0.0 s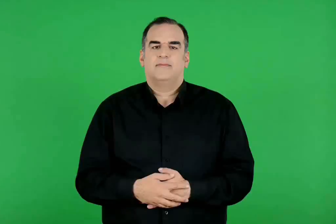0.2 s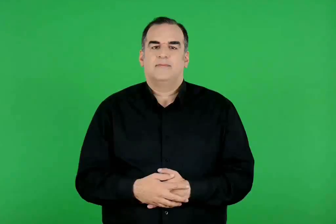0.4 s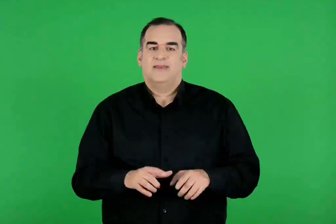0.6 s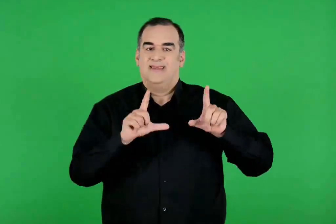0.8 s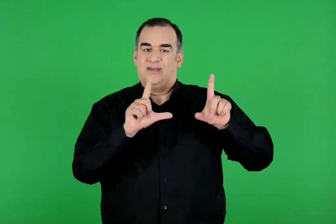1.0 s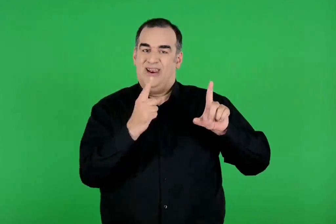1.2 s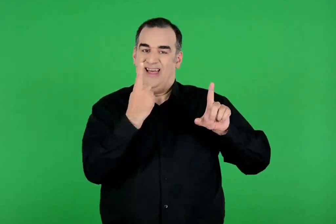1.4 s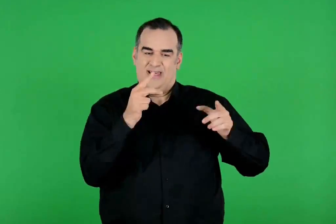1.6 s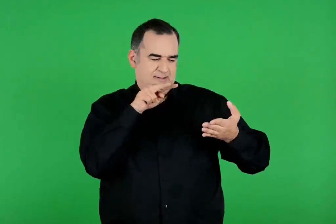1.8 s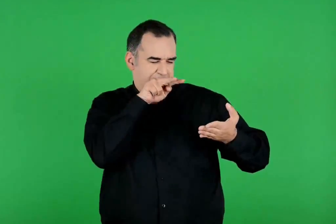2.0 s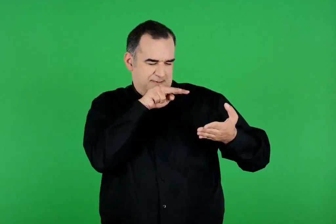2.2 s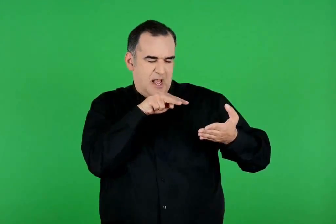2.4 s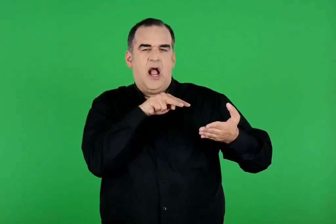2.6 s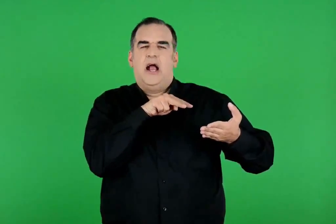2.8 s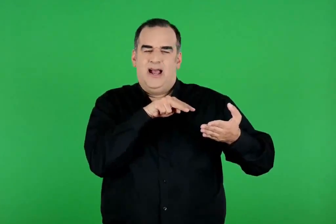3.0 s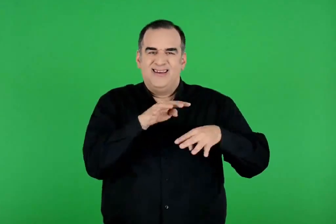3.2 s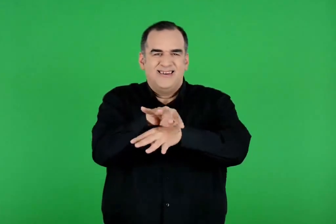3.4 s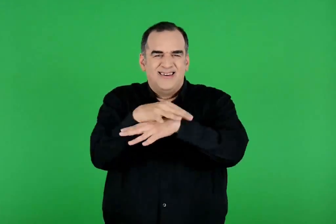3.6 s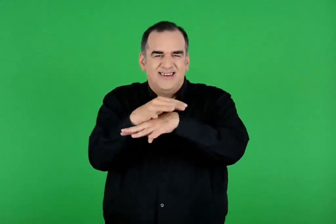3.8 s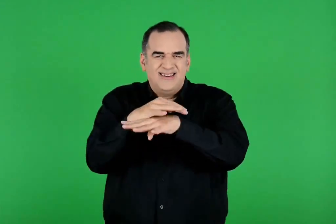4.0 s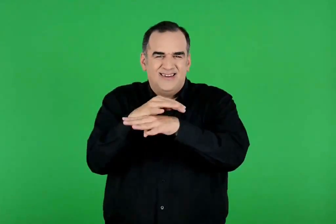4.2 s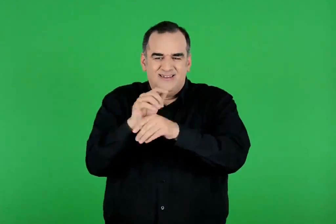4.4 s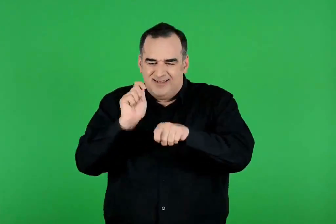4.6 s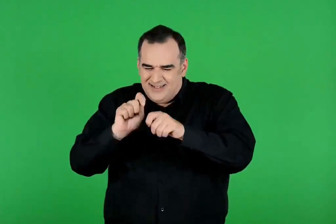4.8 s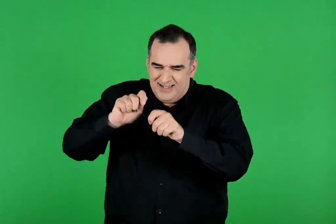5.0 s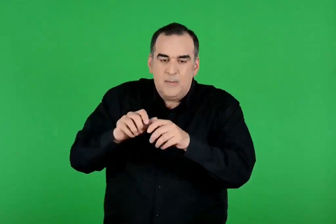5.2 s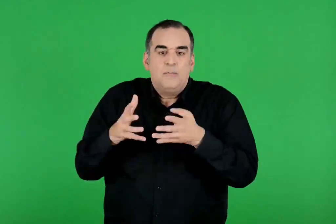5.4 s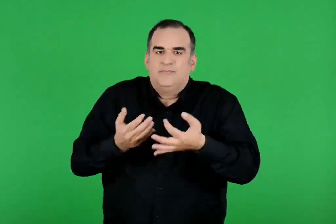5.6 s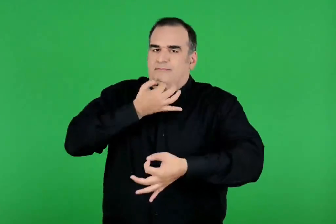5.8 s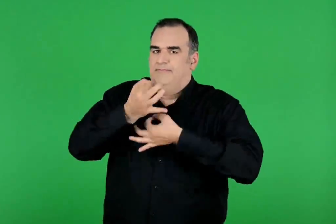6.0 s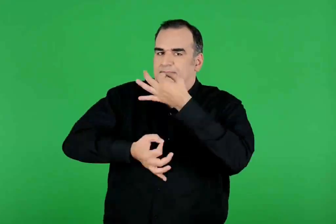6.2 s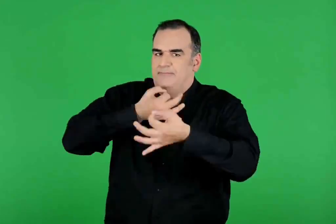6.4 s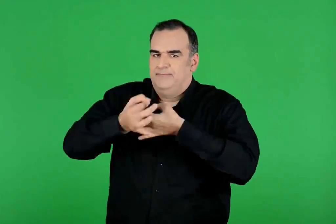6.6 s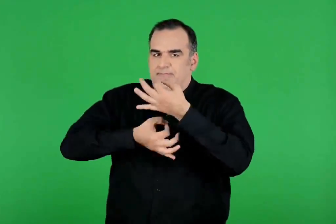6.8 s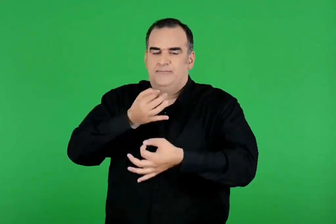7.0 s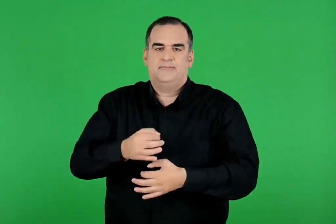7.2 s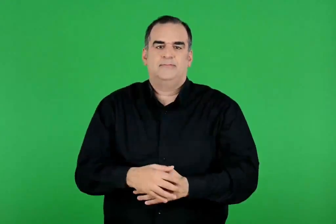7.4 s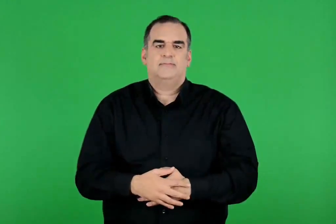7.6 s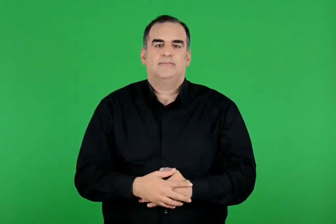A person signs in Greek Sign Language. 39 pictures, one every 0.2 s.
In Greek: παρατηρώ την εικόνα 1 και αφηγούμαι πώς κατασκευάστηκε η αργώ
